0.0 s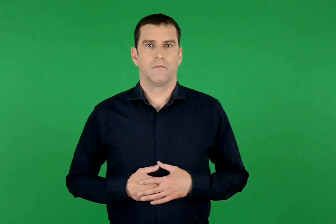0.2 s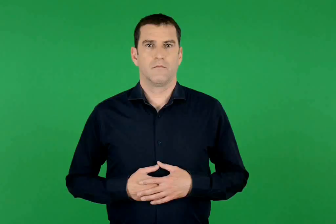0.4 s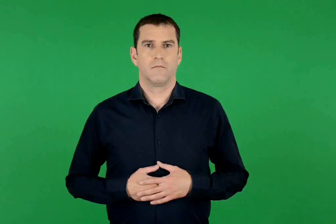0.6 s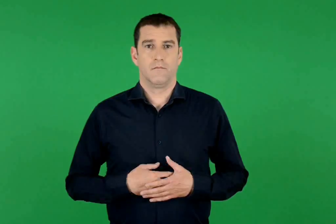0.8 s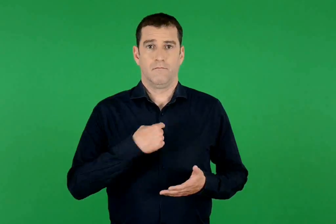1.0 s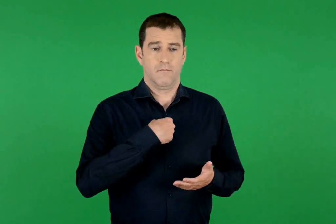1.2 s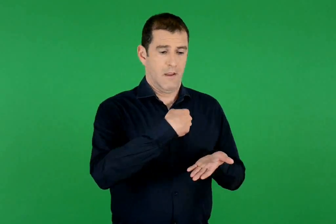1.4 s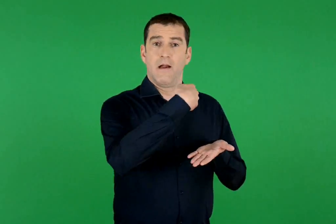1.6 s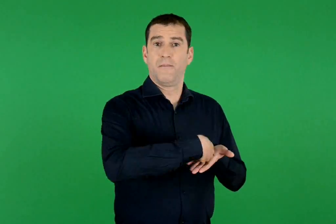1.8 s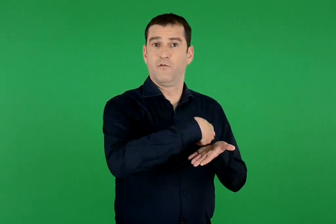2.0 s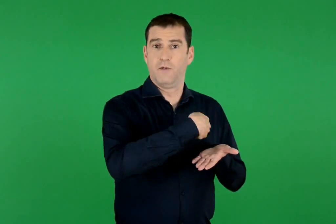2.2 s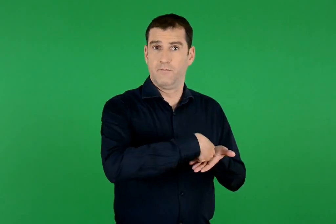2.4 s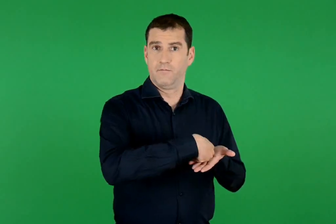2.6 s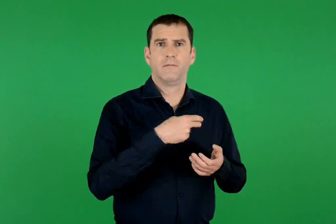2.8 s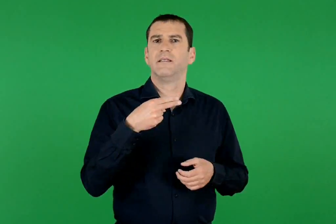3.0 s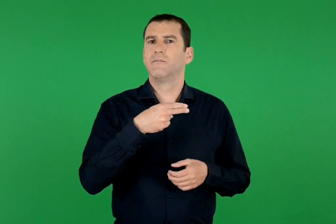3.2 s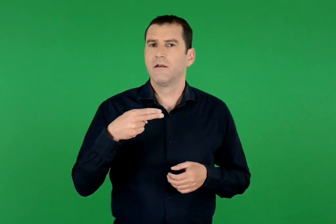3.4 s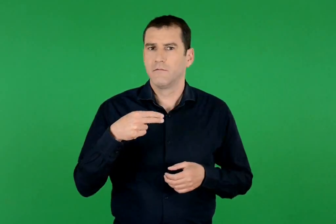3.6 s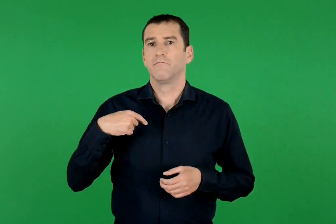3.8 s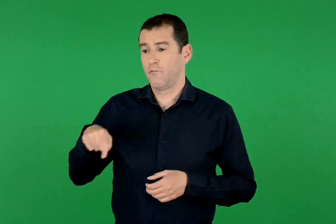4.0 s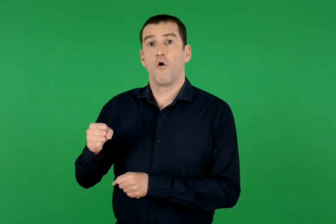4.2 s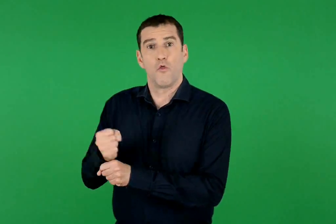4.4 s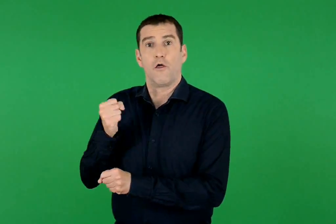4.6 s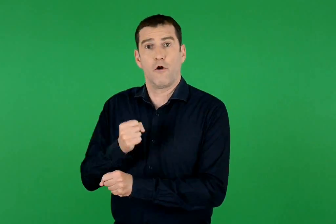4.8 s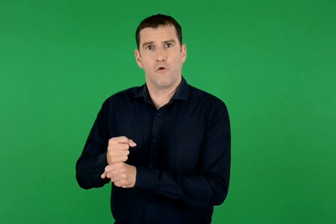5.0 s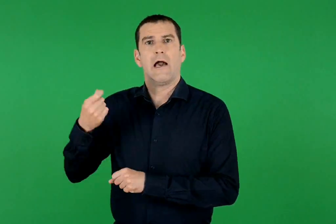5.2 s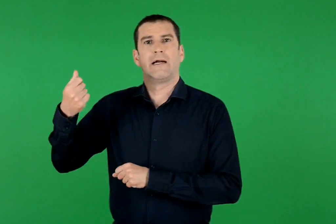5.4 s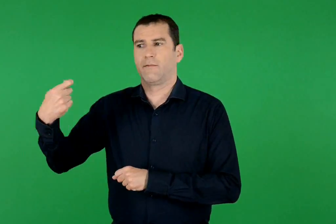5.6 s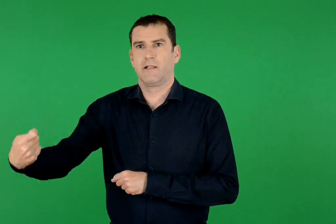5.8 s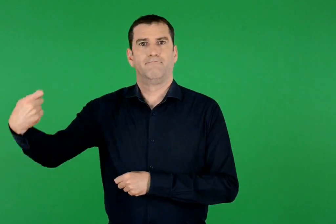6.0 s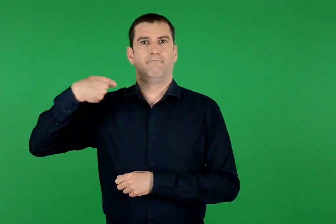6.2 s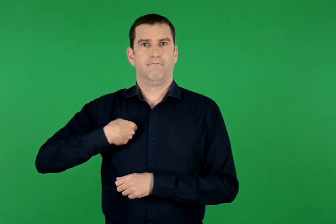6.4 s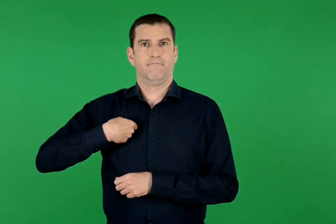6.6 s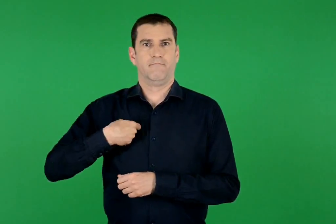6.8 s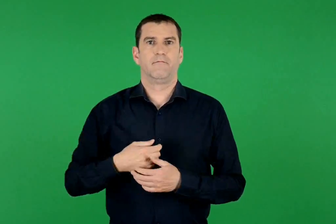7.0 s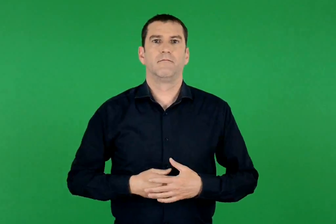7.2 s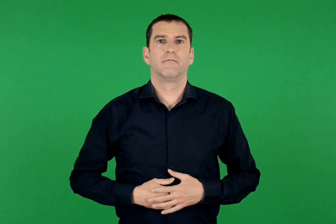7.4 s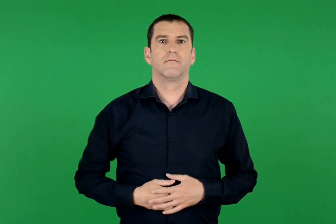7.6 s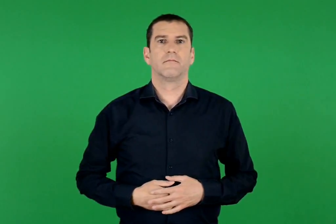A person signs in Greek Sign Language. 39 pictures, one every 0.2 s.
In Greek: αμείβομαι: παίρνω χρήματα για τη δουλειά που κάνω
